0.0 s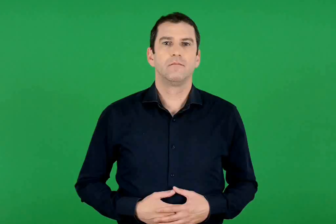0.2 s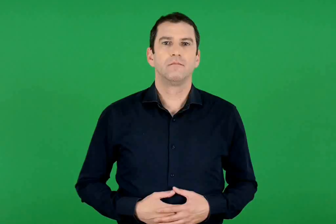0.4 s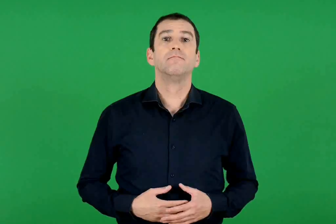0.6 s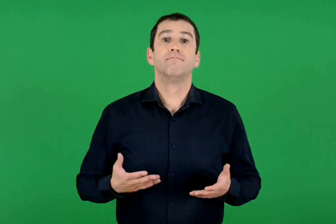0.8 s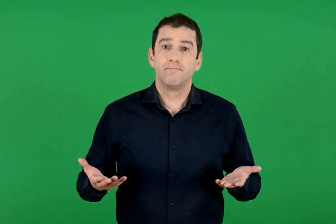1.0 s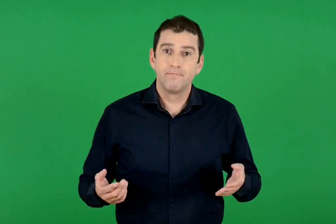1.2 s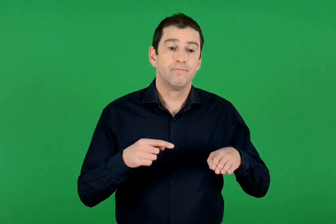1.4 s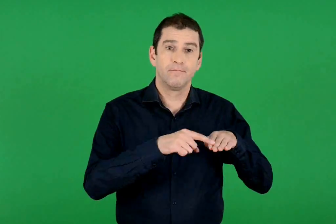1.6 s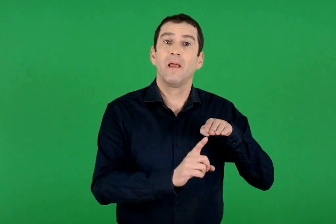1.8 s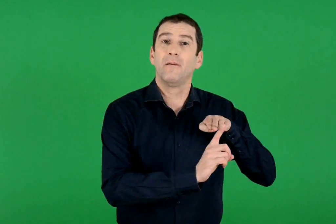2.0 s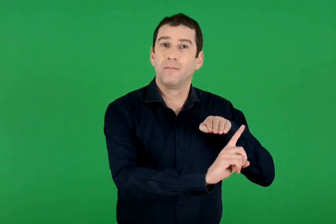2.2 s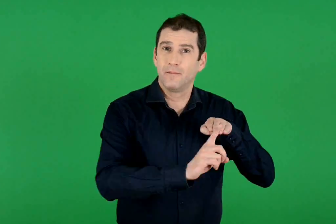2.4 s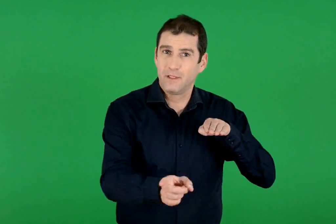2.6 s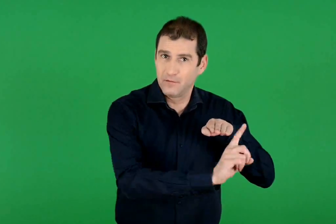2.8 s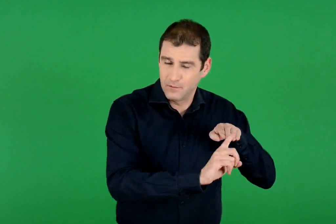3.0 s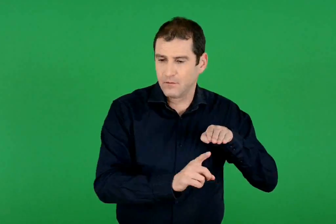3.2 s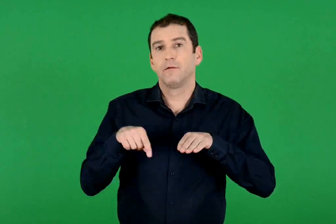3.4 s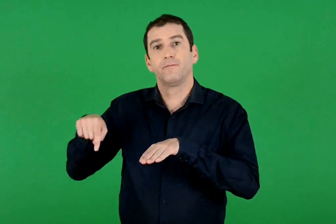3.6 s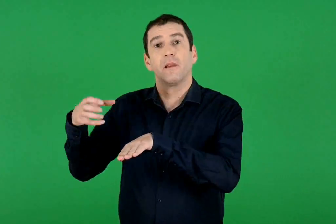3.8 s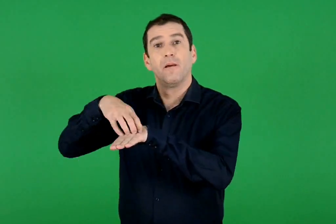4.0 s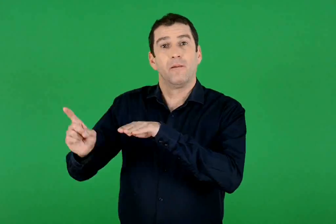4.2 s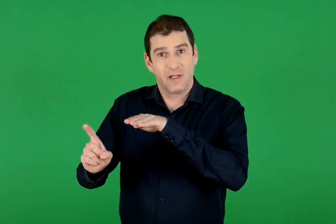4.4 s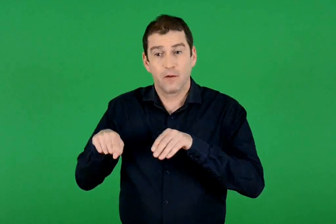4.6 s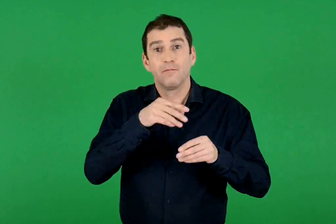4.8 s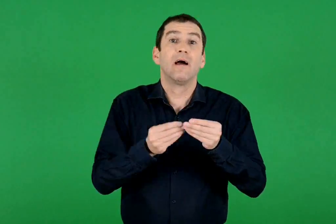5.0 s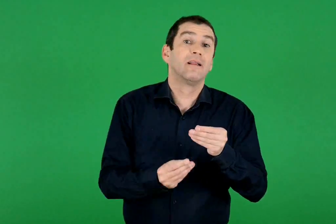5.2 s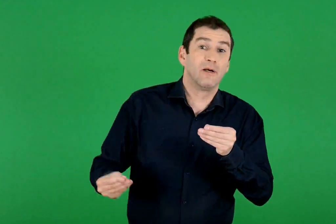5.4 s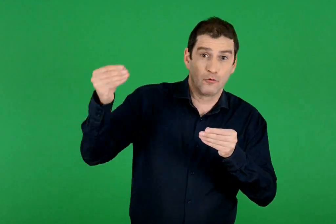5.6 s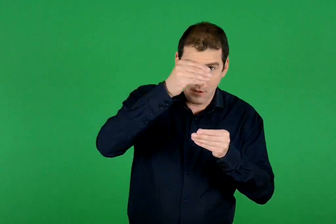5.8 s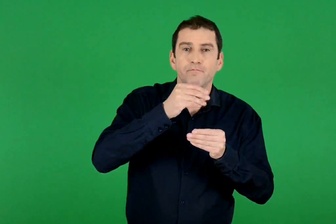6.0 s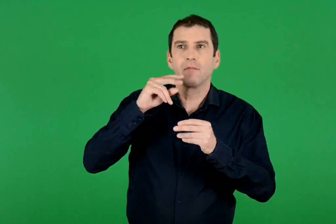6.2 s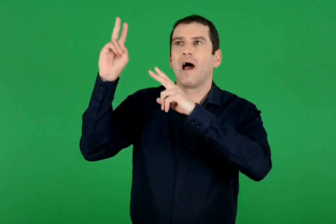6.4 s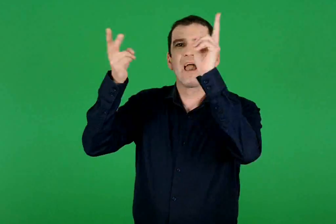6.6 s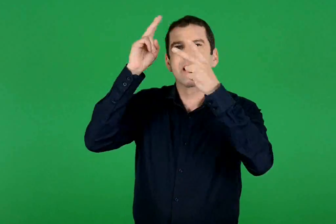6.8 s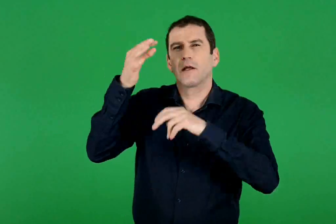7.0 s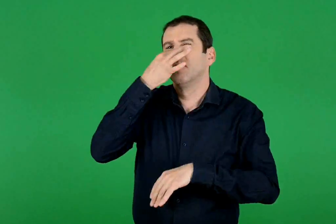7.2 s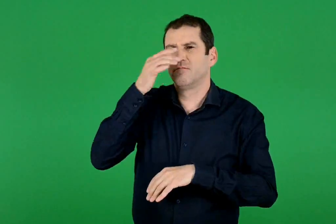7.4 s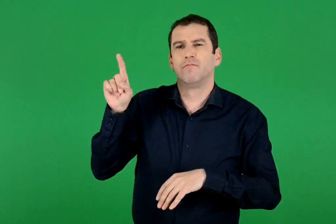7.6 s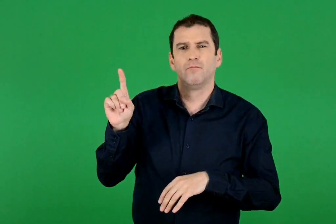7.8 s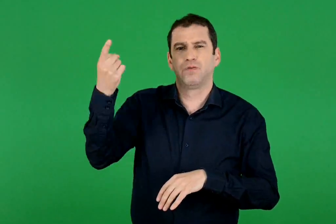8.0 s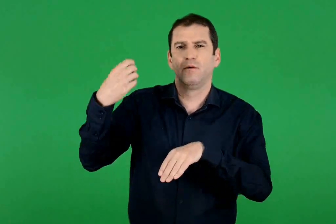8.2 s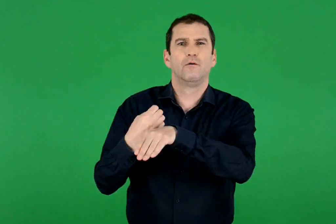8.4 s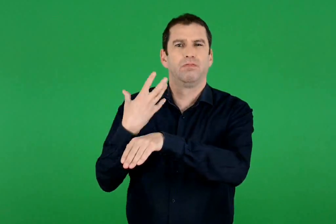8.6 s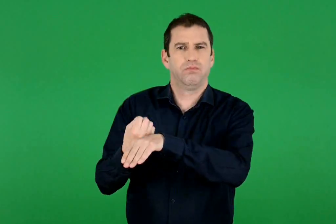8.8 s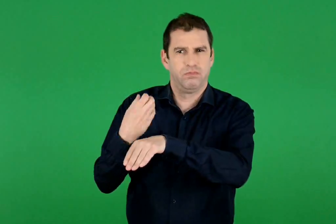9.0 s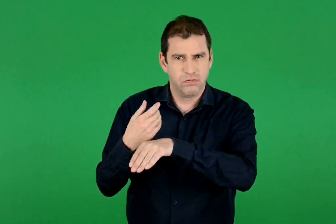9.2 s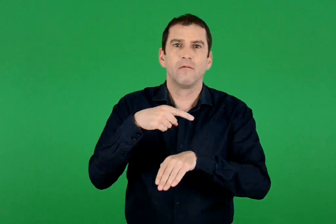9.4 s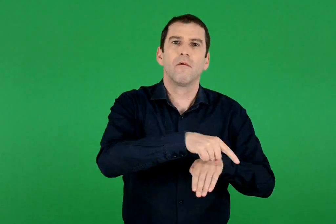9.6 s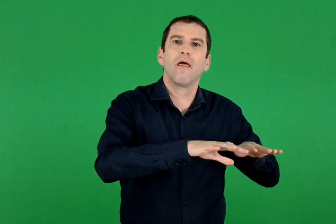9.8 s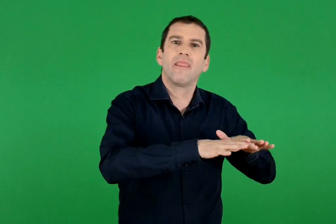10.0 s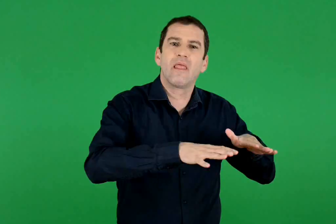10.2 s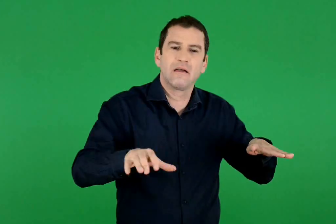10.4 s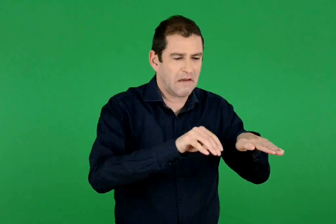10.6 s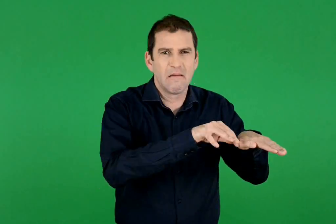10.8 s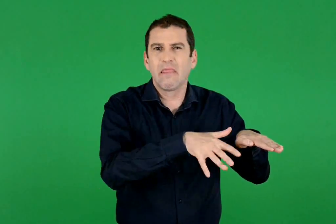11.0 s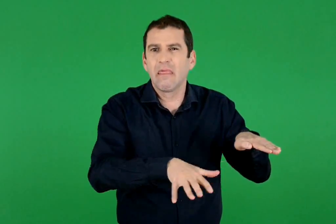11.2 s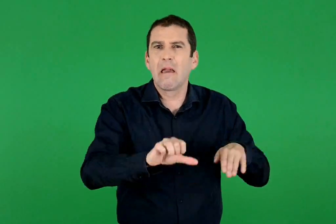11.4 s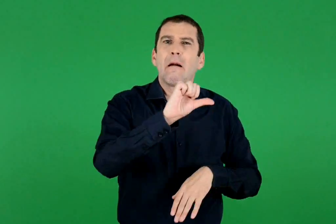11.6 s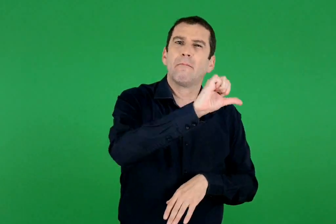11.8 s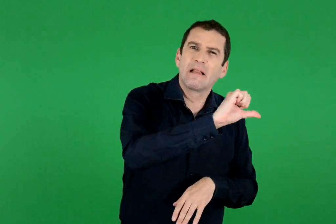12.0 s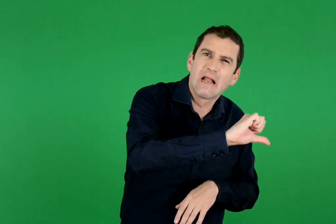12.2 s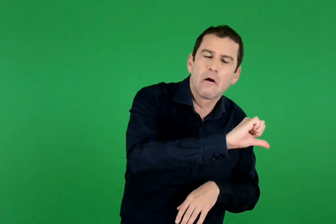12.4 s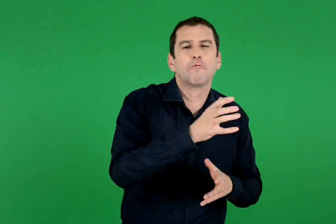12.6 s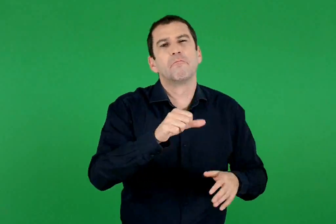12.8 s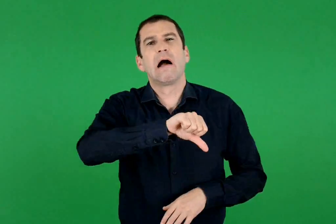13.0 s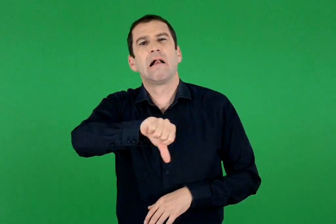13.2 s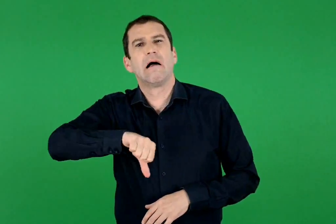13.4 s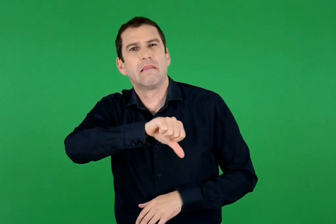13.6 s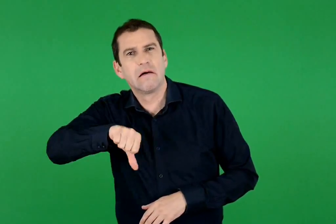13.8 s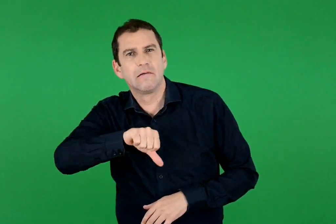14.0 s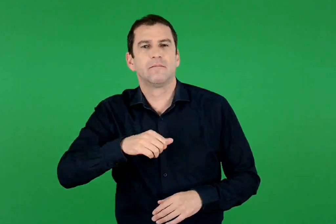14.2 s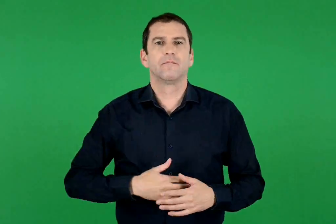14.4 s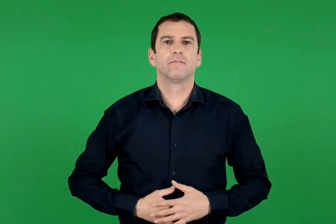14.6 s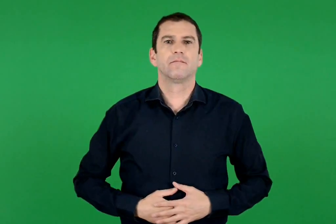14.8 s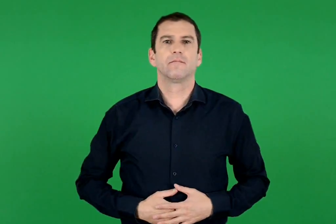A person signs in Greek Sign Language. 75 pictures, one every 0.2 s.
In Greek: επίσης , τα περισσότερα μέσα συγκοινωνίας και μεταφοράς ρυπαίνουν τον αέρα με καυσαέρια και τη θάλασσα με πετρέλαιο ή με λάδια
